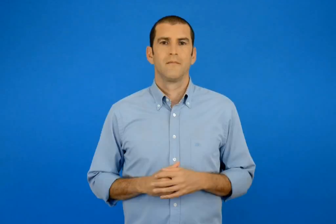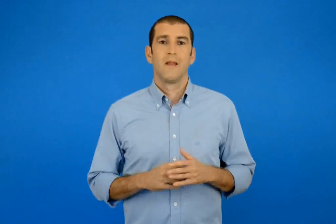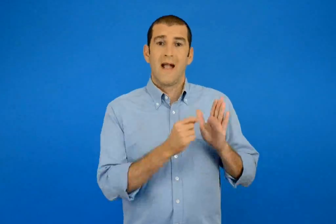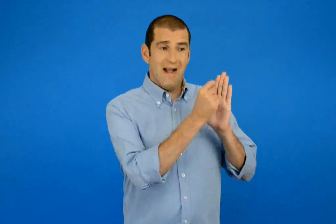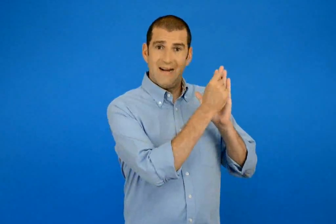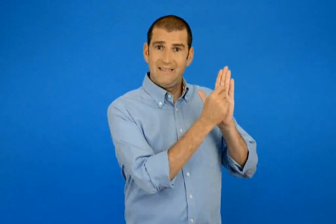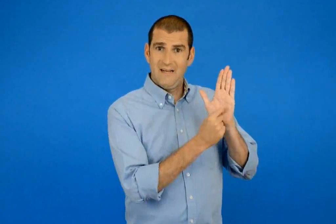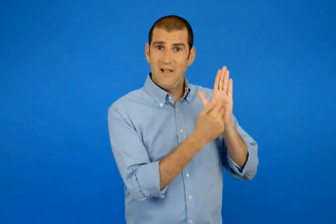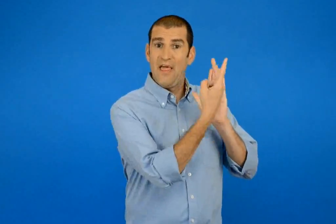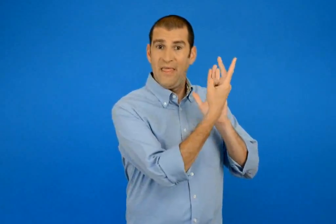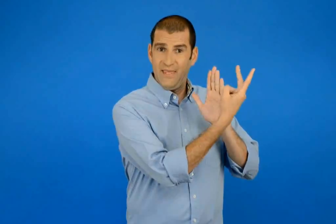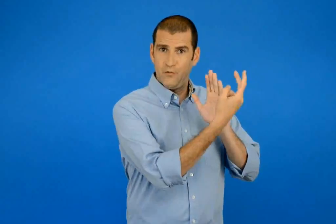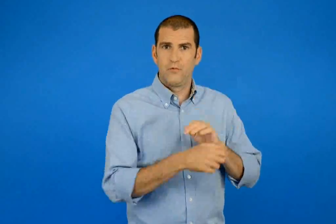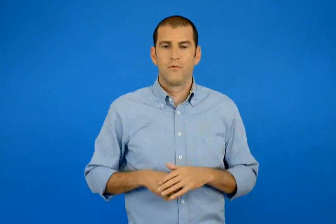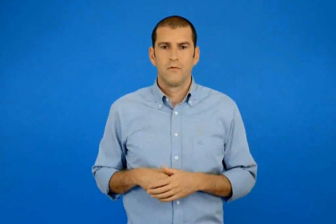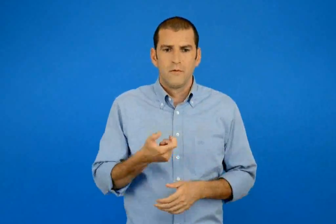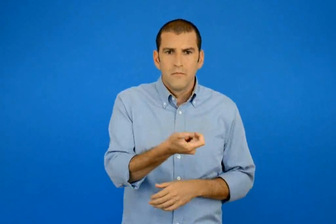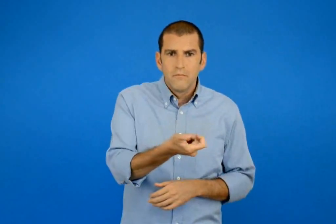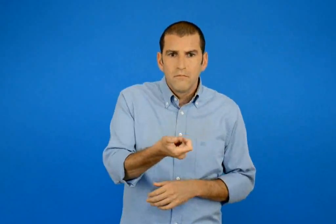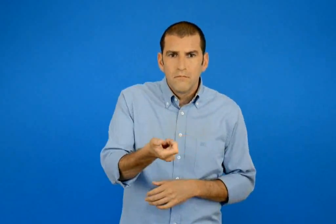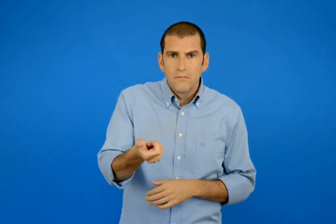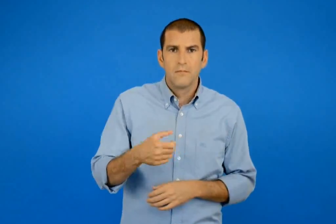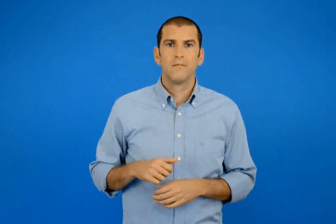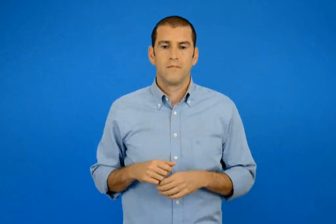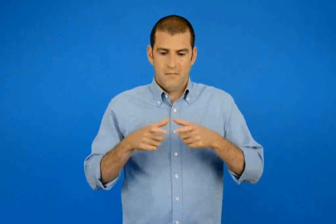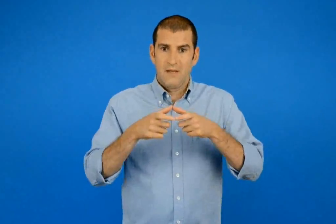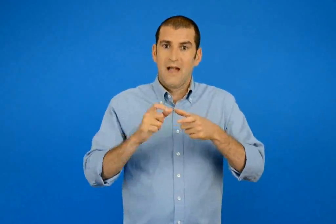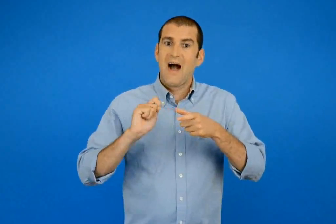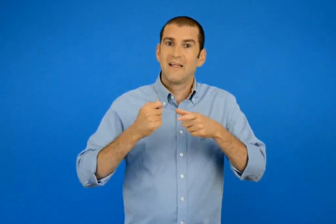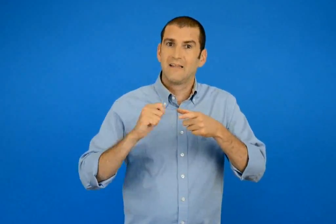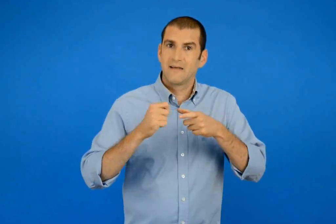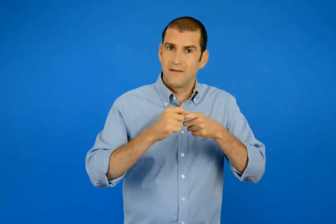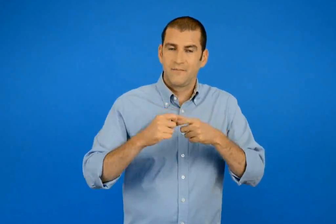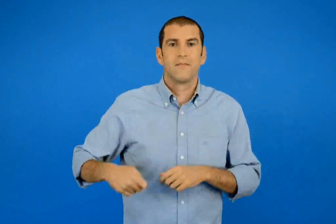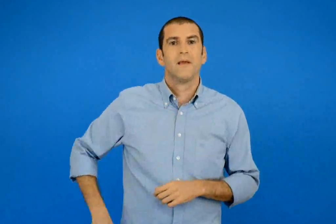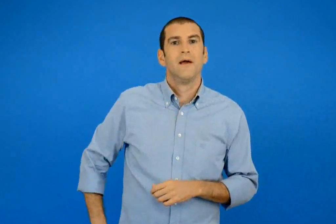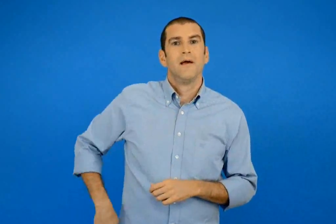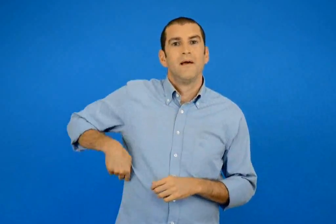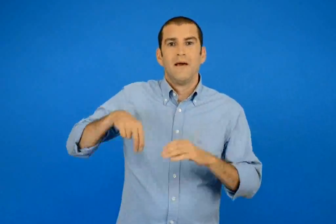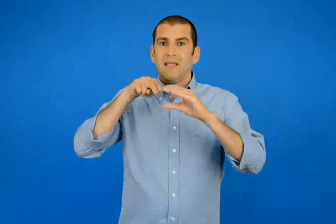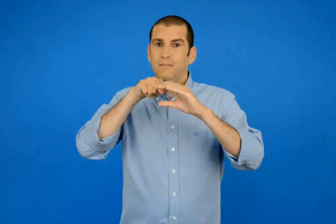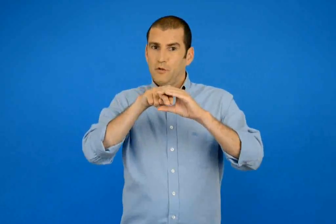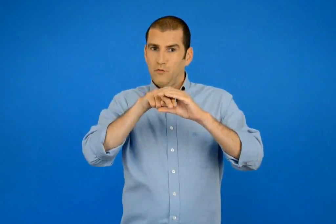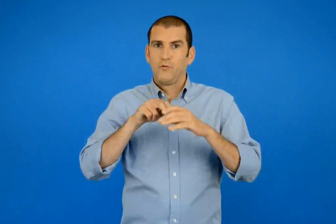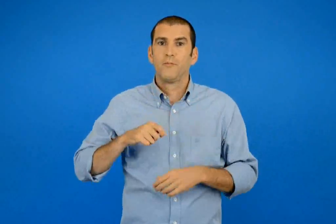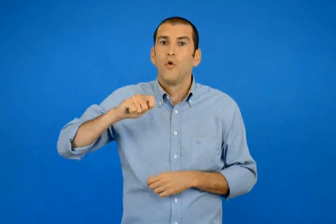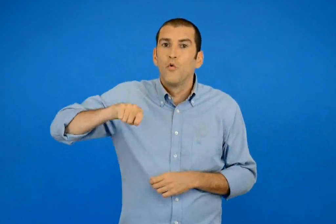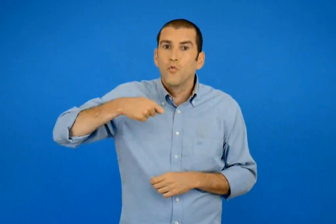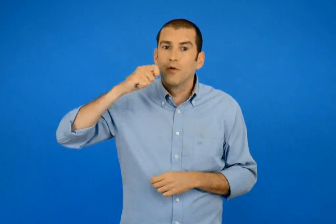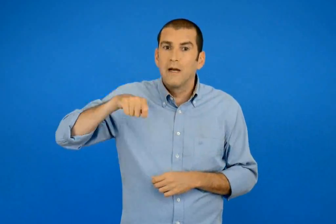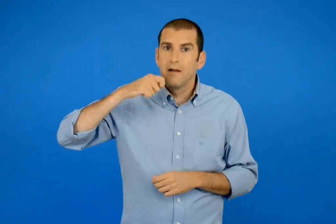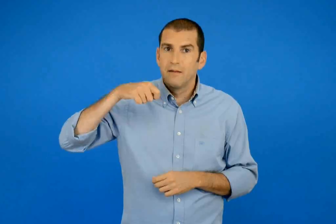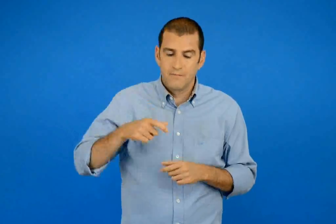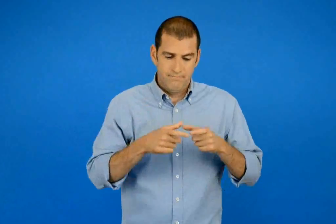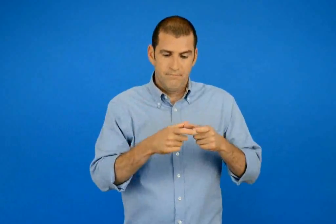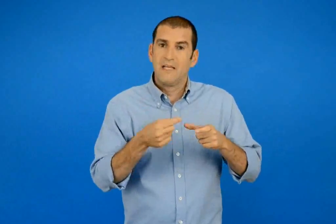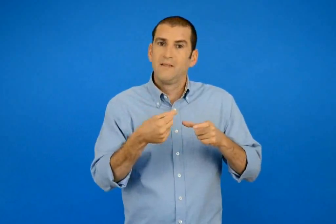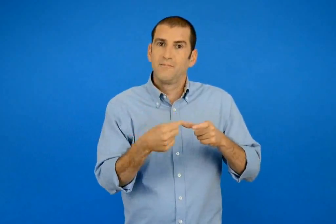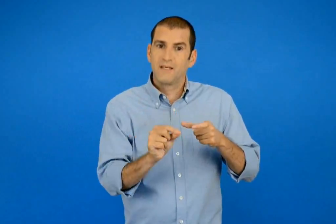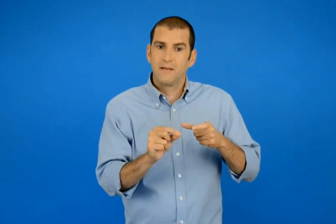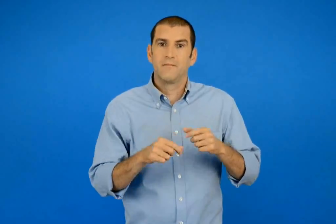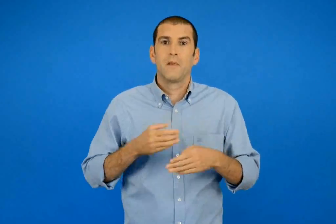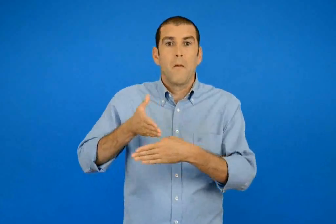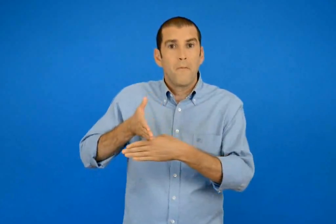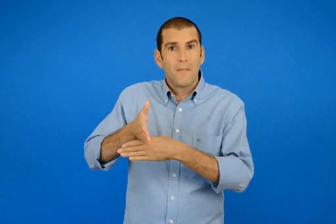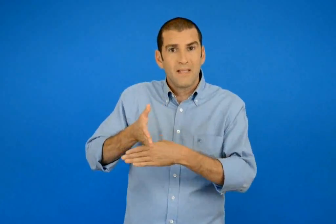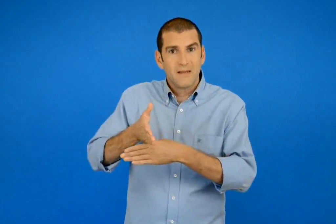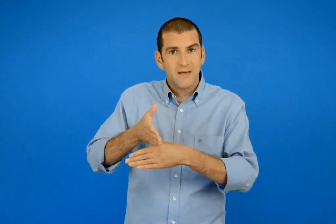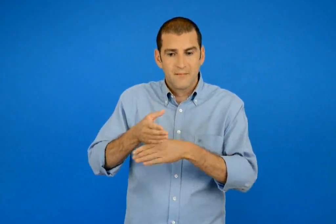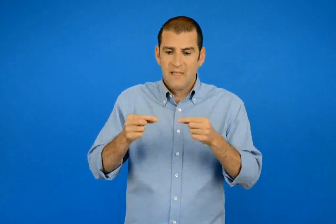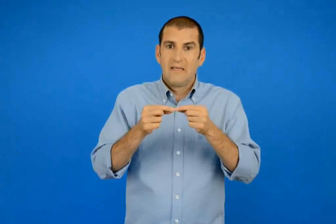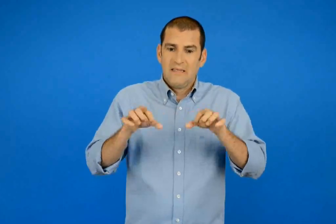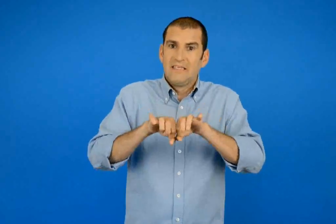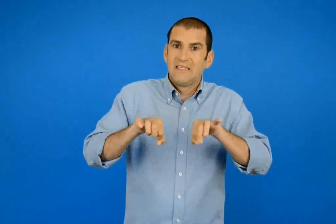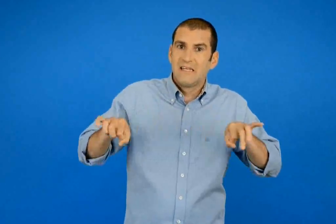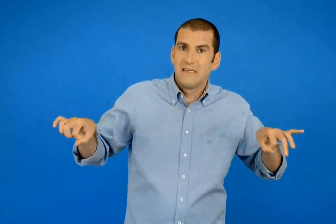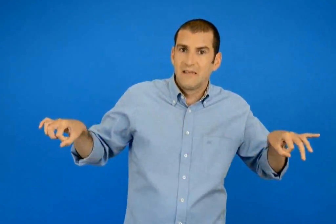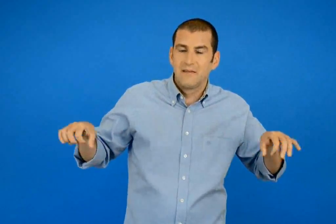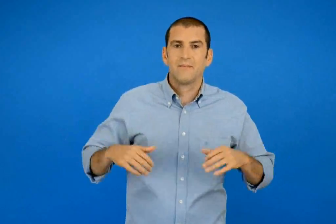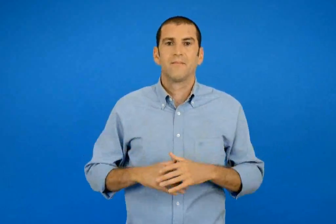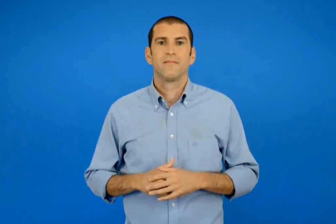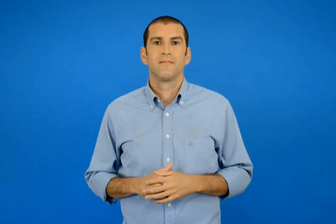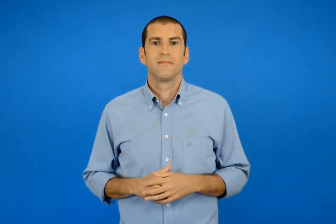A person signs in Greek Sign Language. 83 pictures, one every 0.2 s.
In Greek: λίστα 2 φακός ανοιχτήρι υπνόσακος κουτάλι σπίρτα μαχαίρι σκοινί
